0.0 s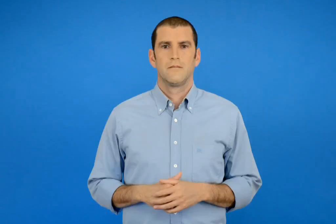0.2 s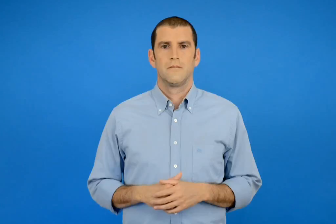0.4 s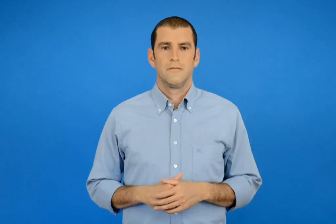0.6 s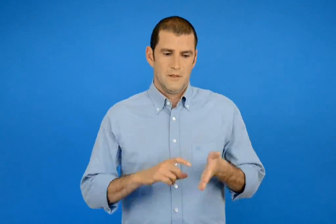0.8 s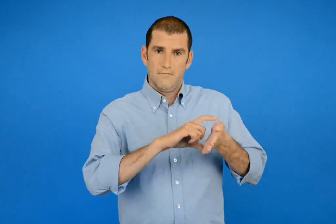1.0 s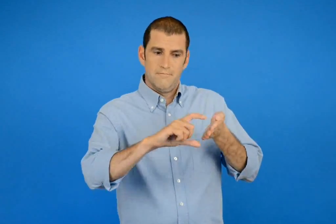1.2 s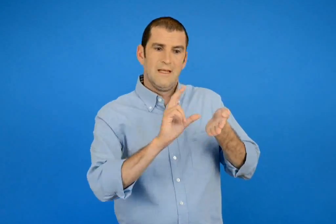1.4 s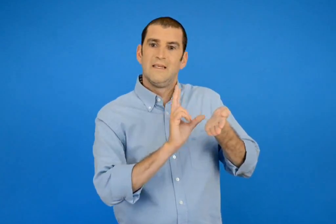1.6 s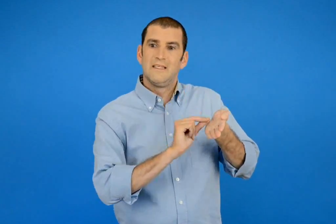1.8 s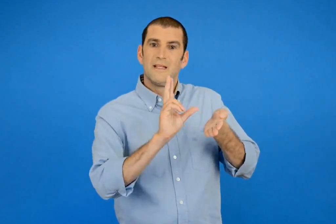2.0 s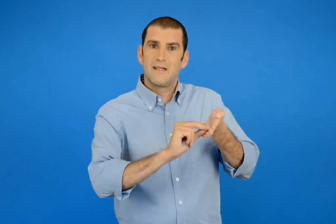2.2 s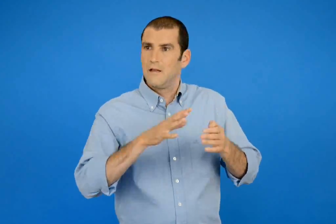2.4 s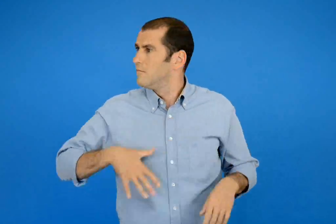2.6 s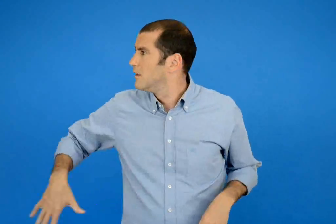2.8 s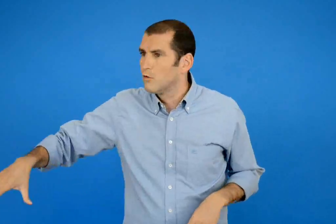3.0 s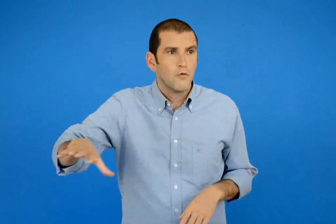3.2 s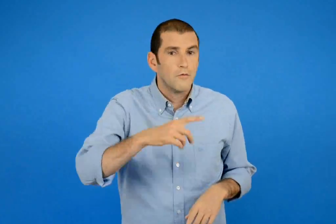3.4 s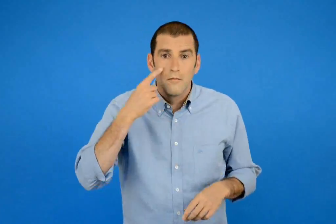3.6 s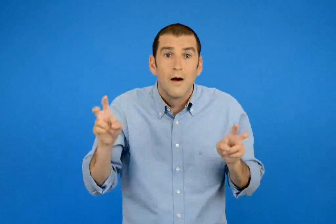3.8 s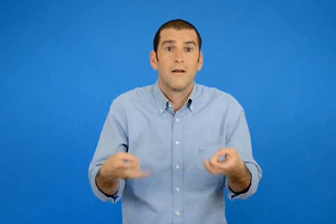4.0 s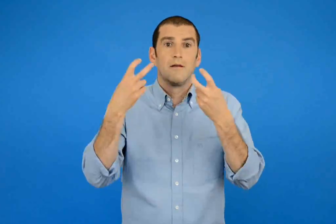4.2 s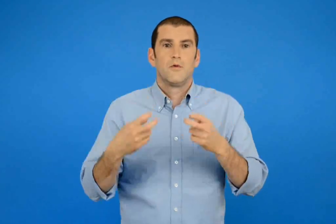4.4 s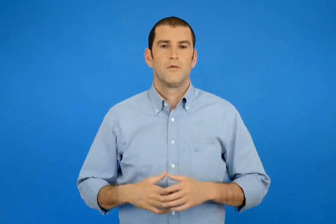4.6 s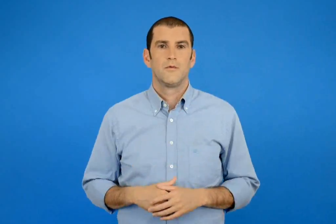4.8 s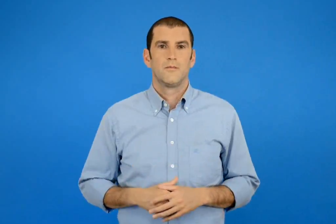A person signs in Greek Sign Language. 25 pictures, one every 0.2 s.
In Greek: ανακαλύπτω τη συμμετρία γύρω μου
